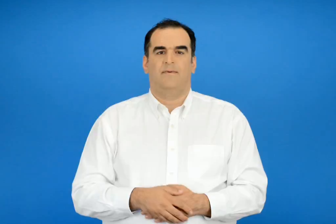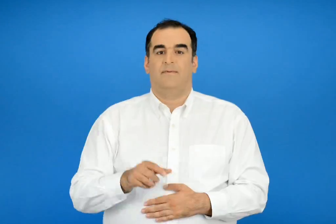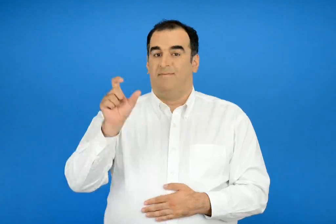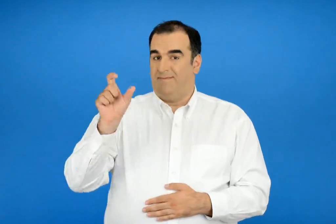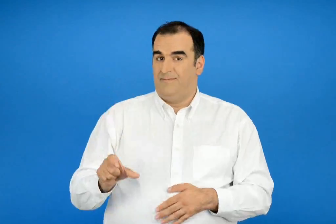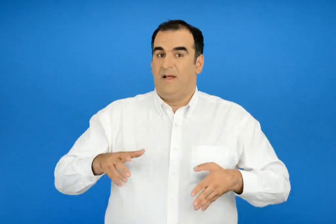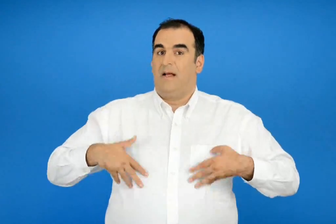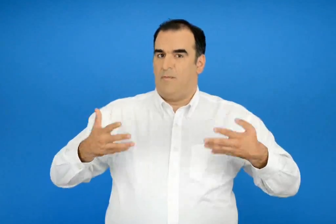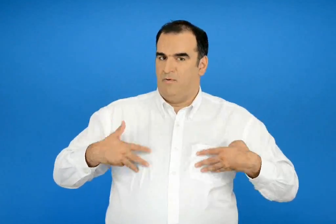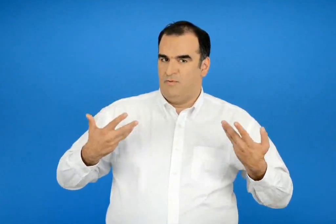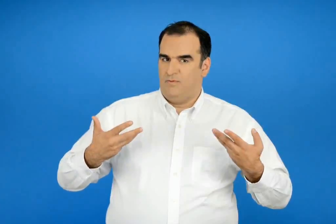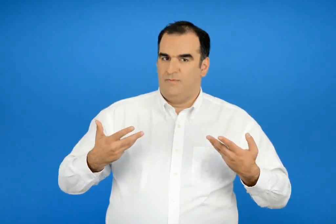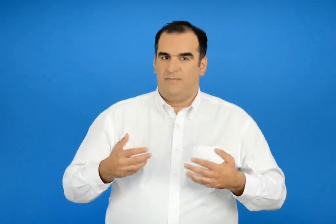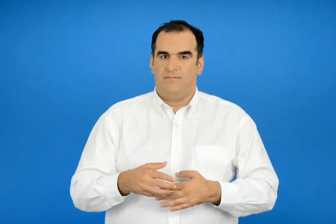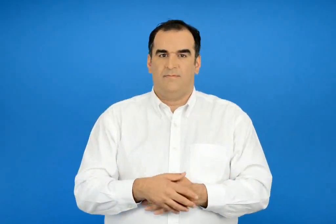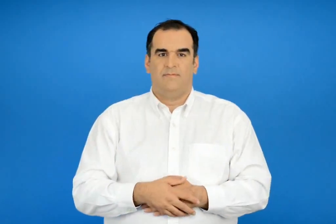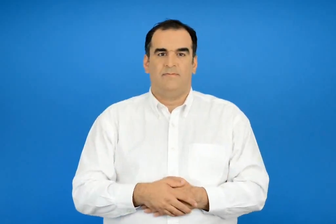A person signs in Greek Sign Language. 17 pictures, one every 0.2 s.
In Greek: χαρούμενος
